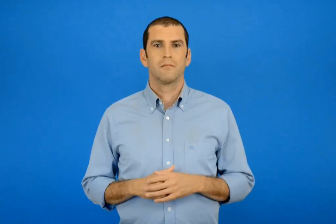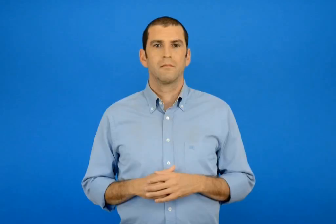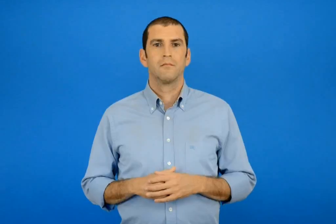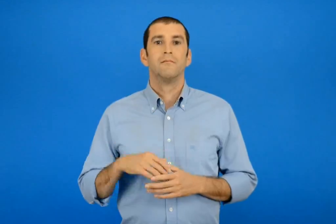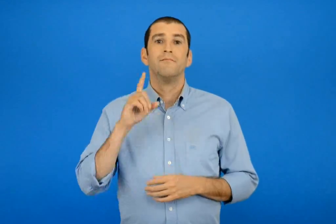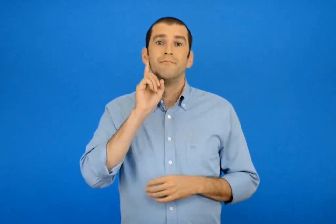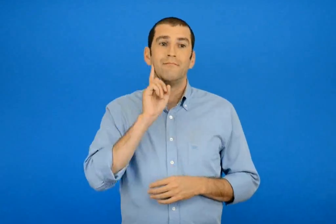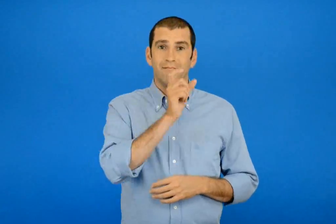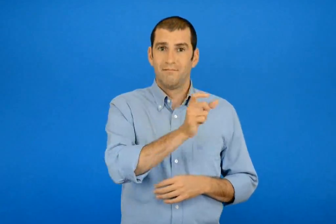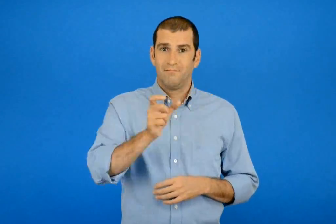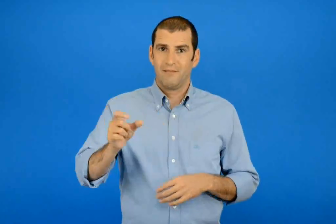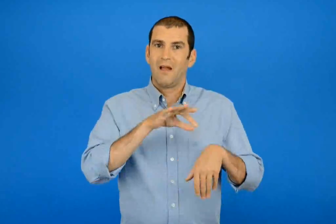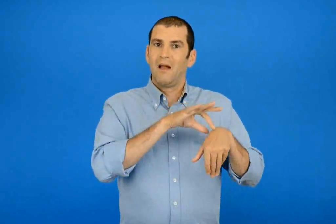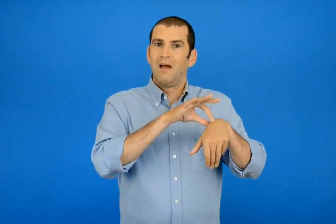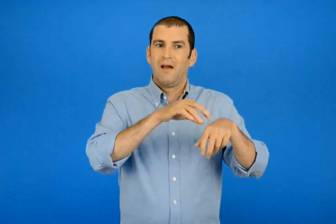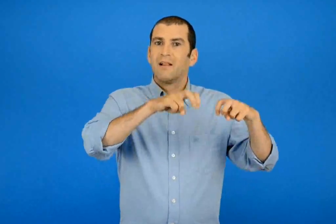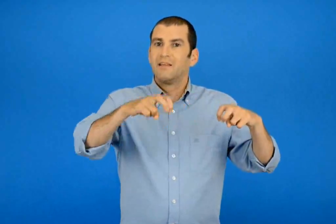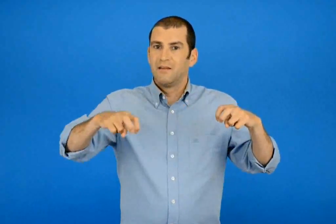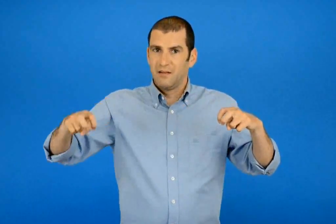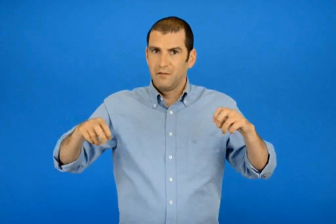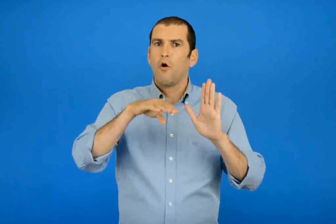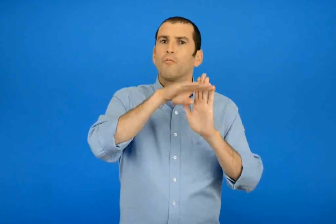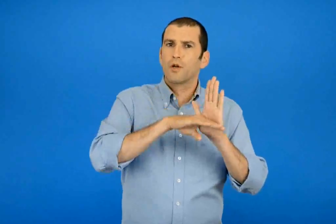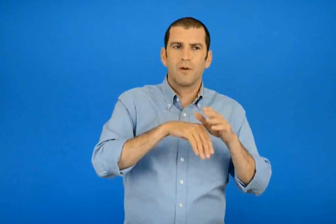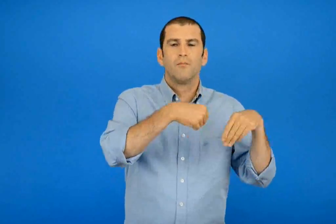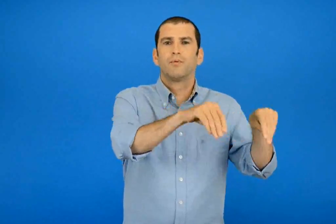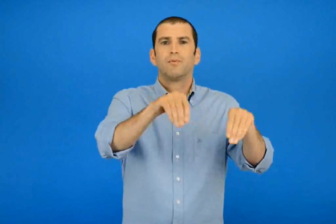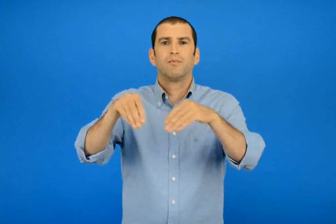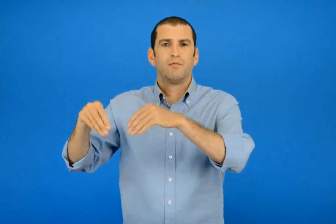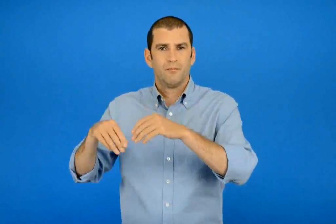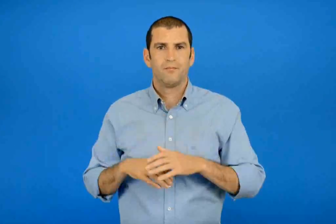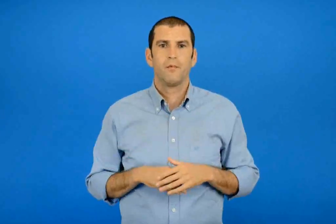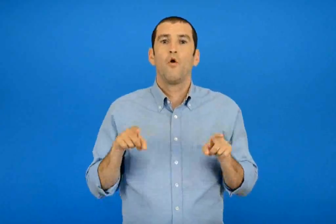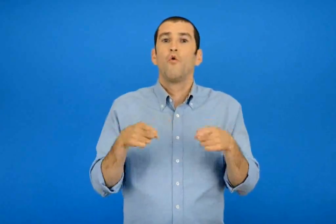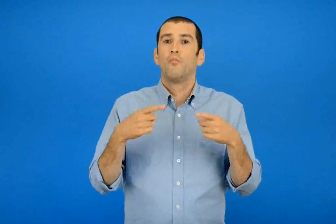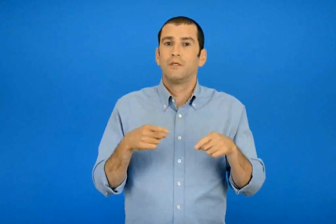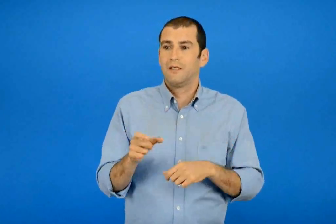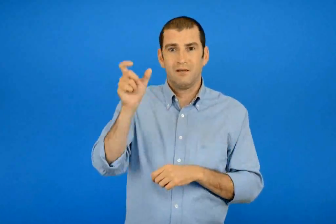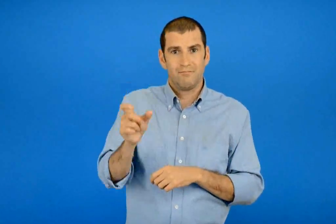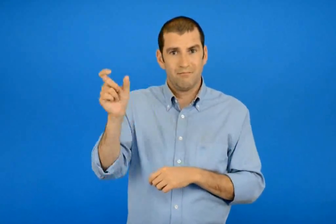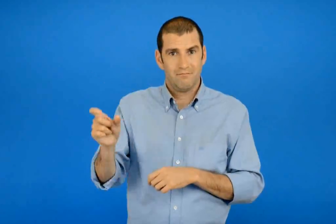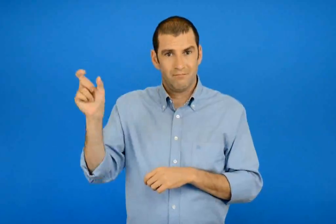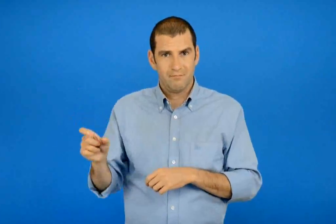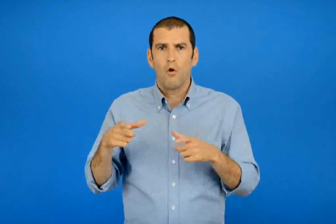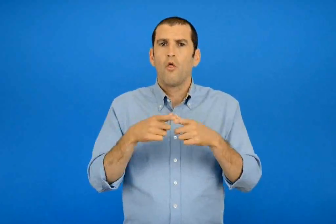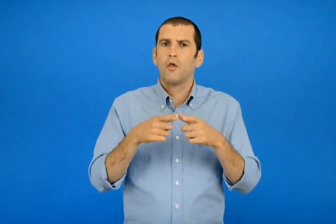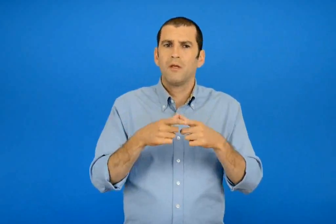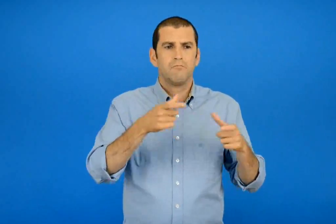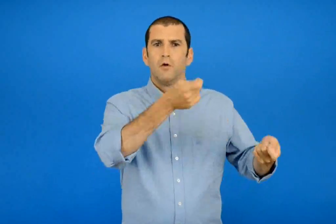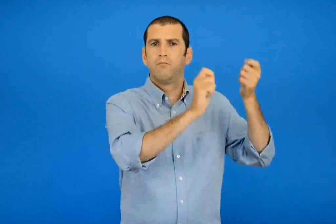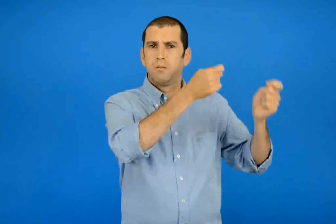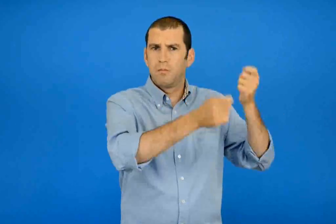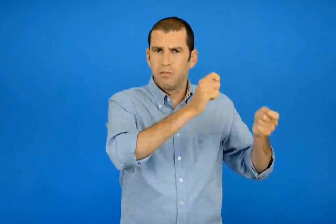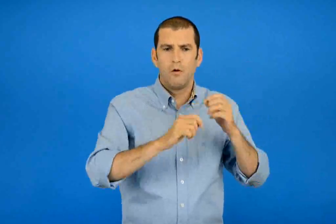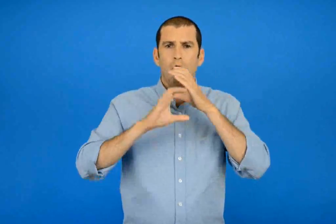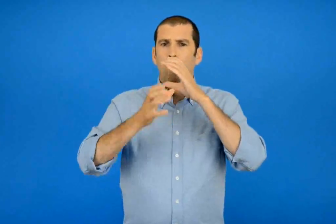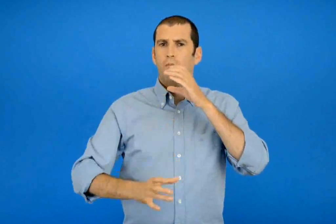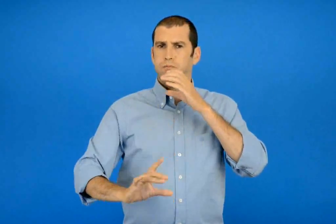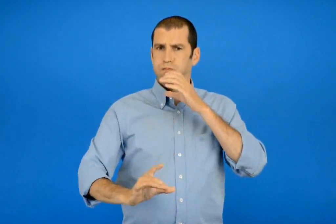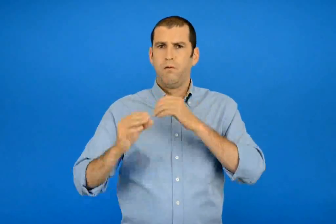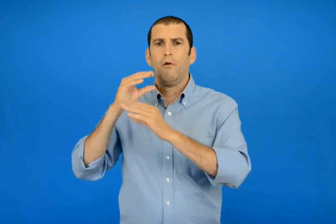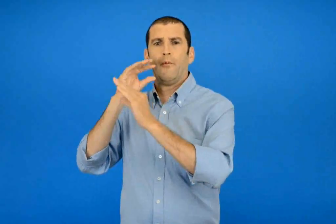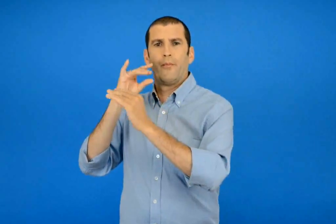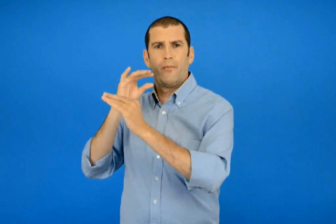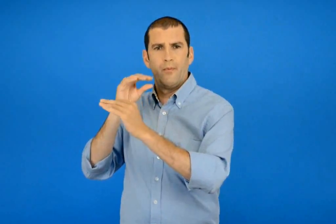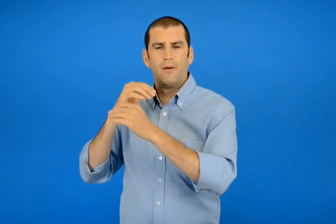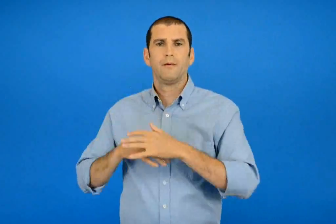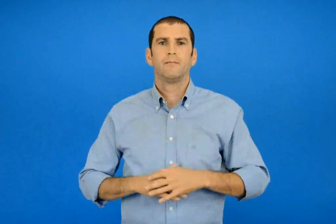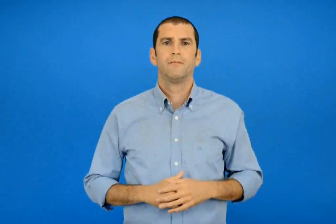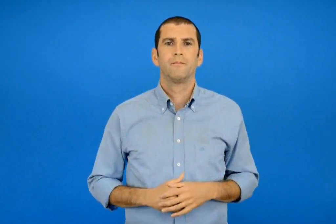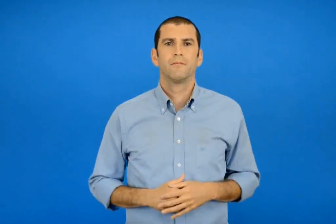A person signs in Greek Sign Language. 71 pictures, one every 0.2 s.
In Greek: οι ταξιθέτριες πουλάνε προγράμματα οι μουσικοί δοκιμάζουν τα μπρούντζινα όργανα τους
